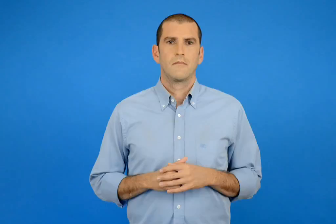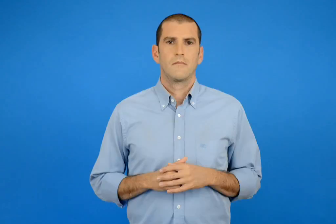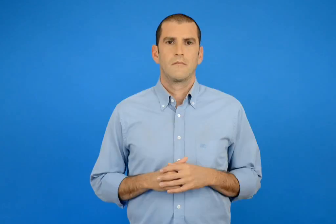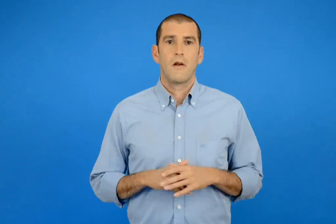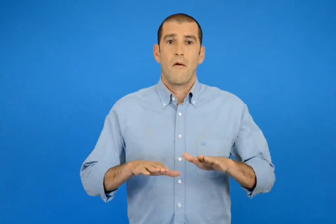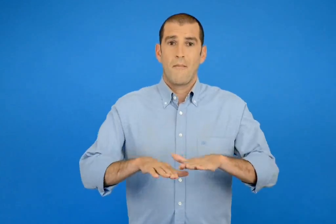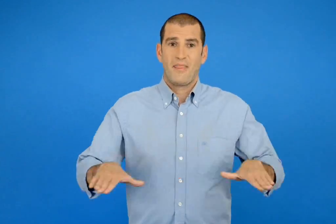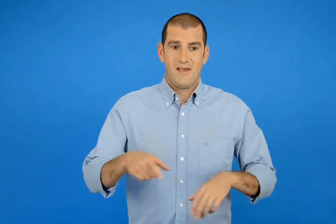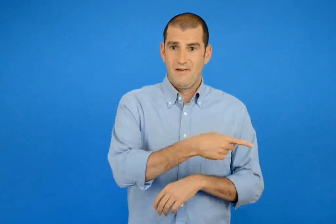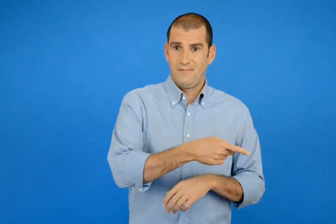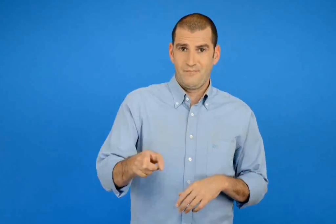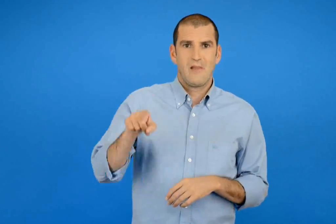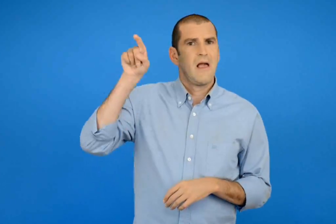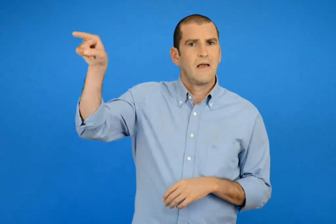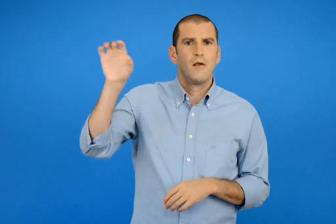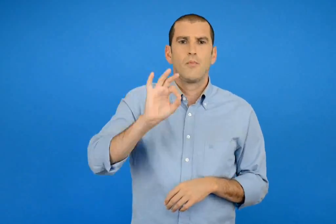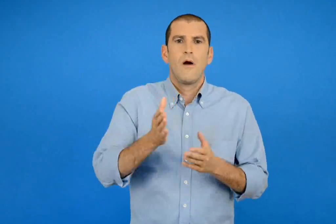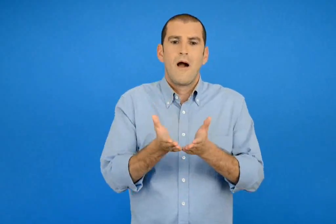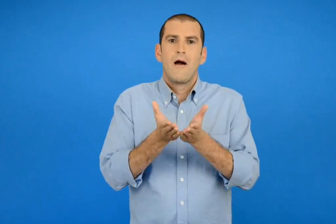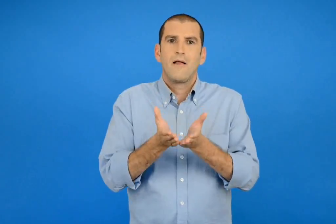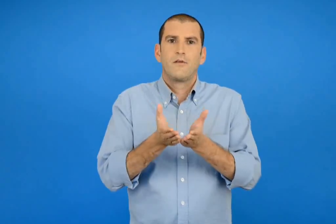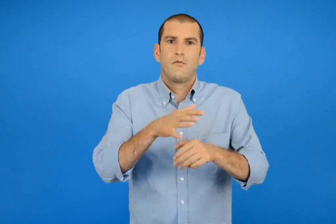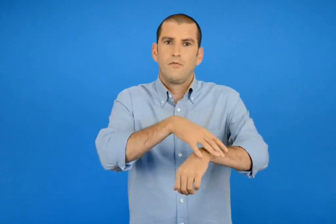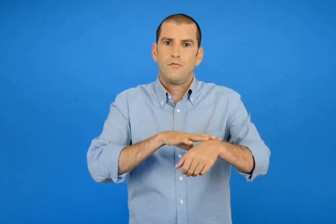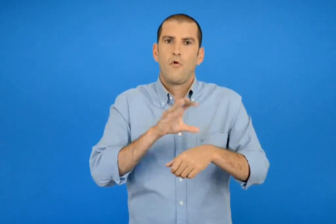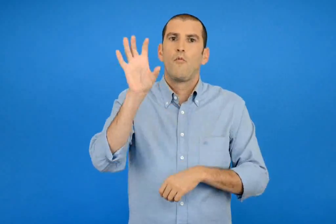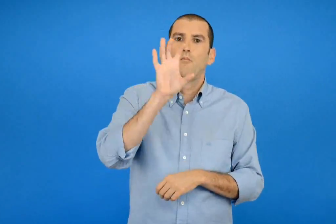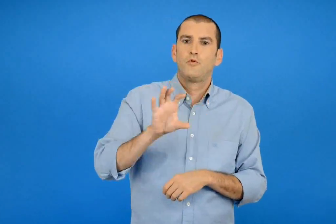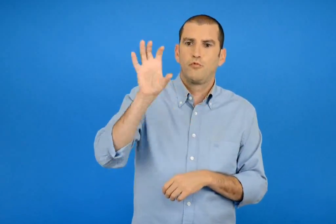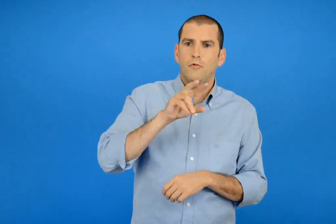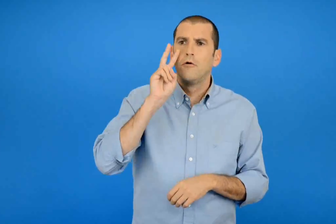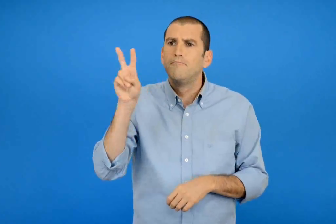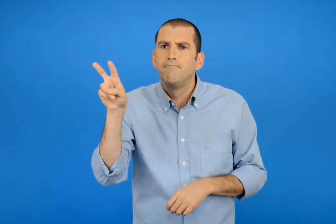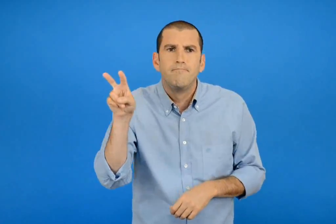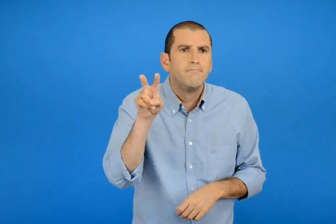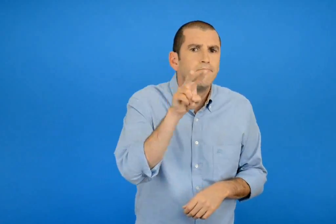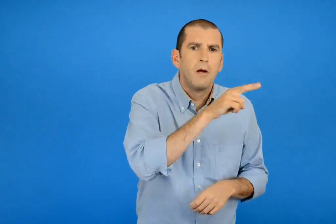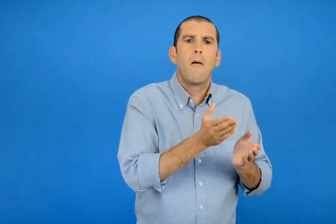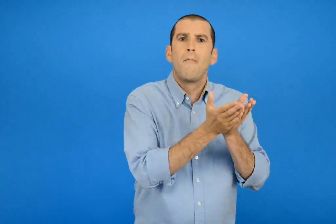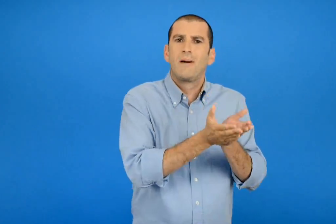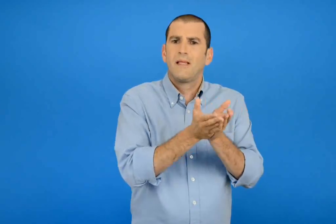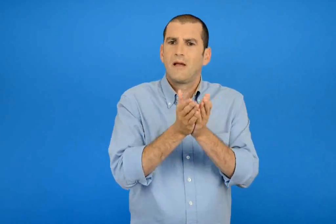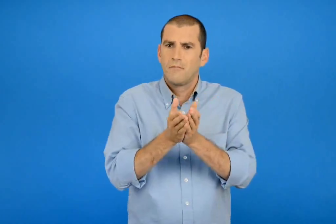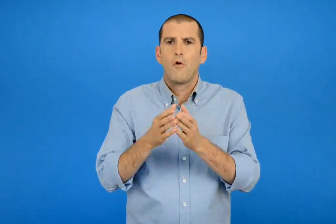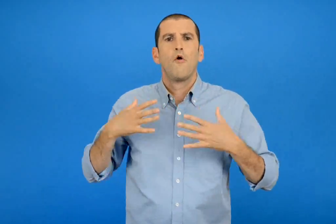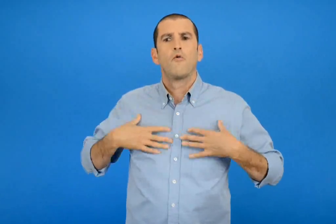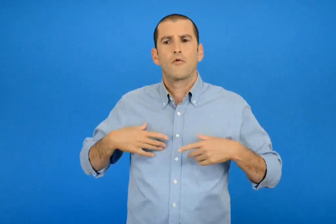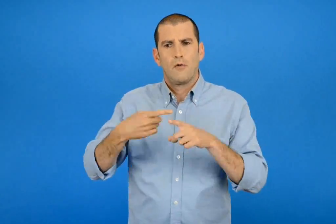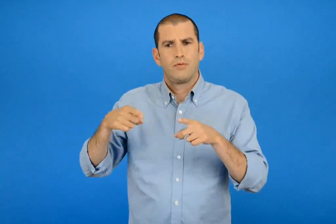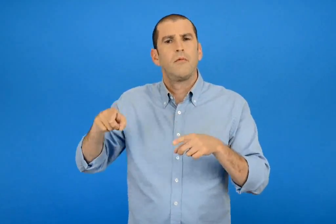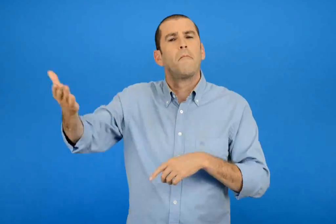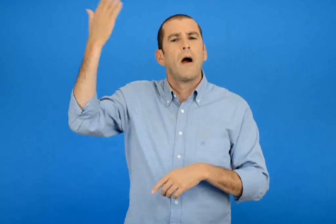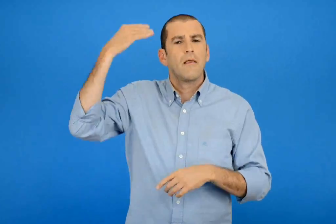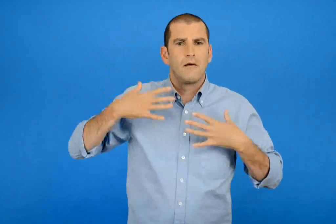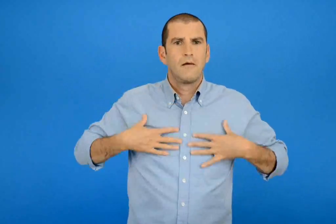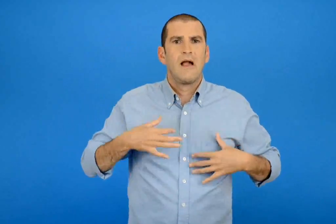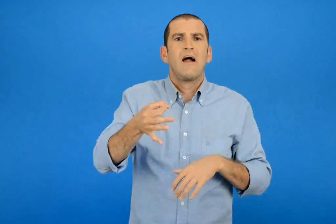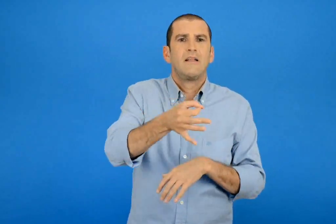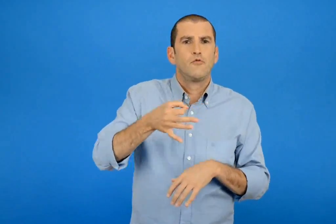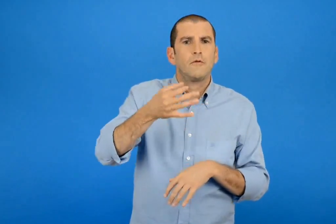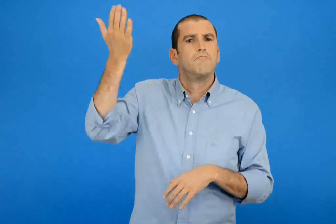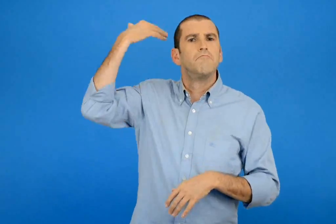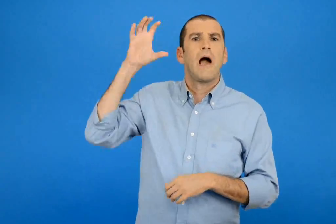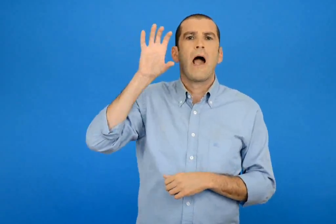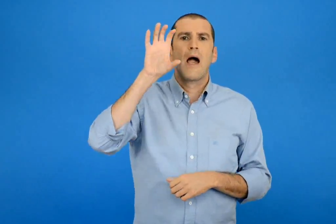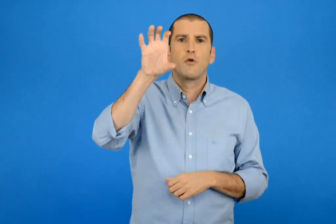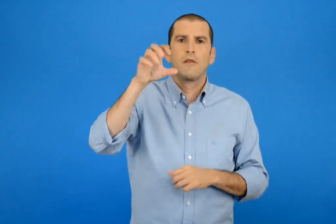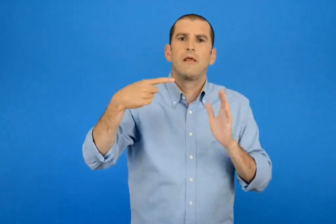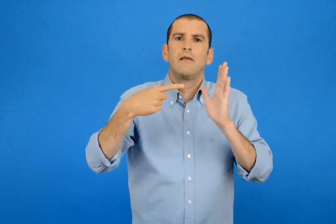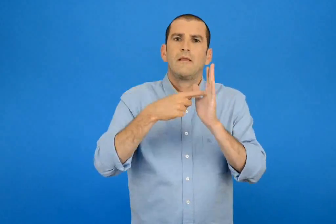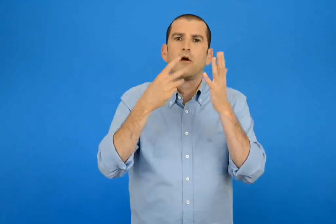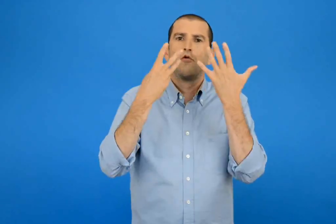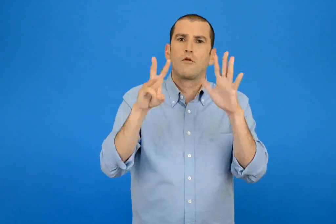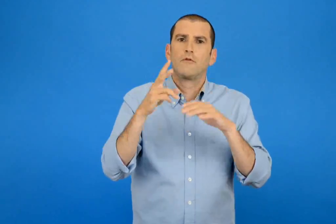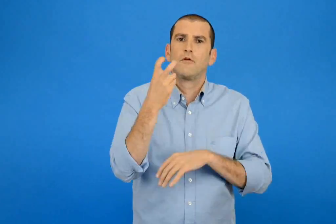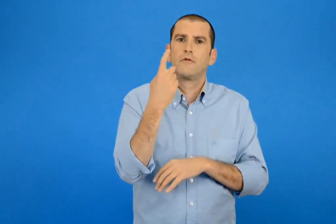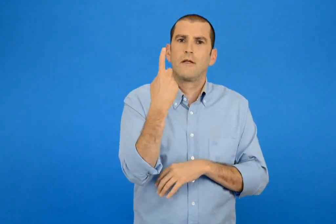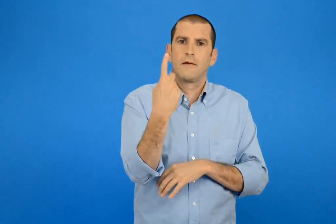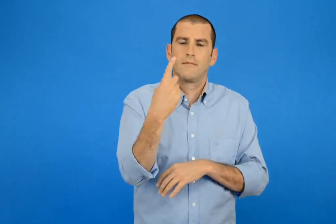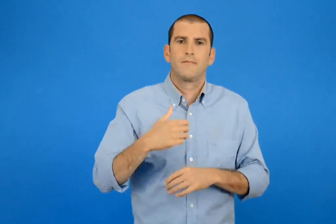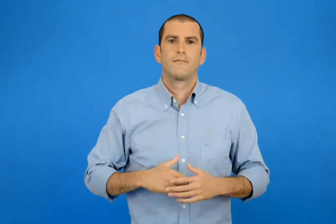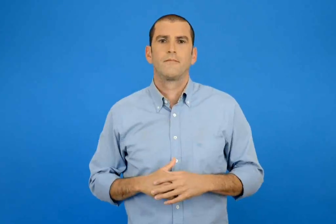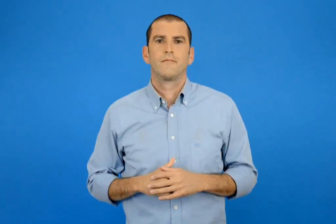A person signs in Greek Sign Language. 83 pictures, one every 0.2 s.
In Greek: τα παιδιά βρίσκονται στο ναυτικό μουσείο και κοιτάζουν πλοία και ρούχα που φορούσαν οι νησιώτες την εποχή του 1821
